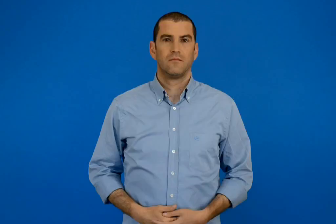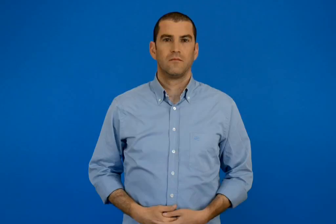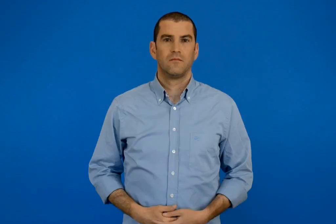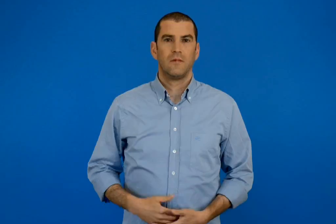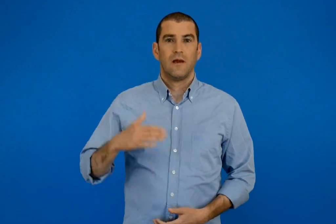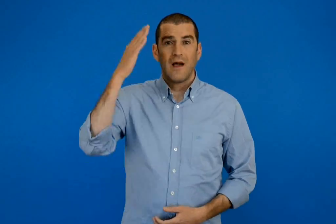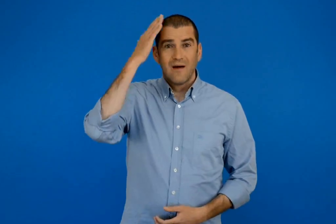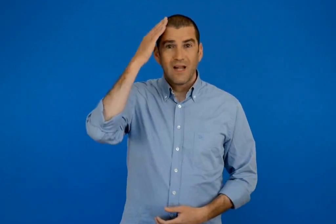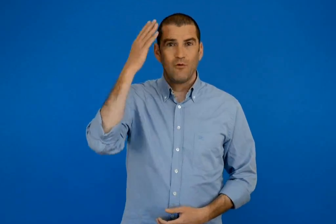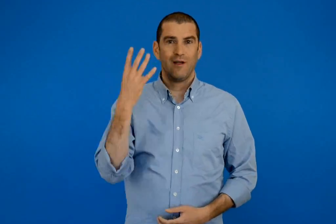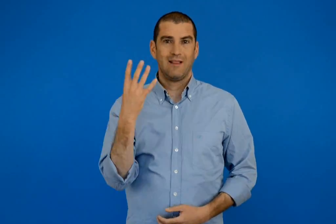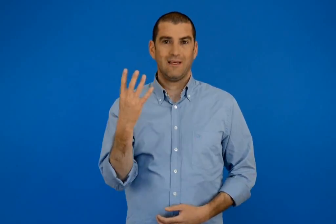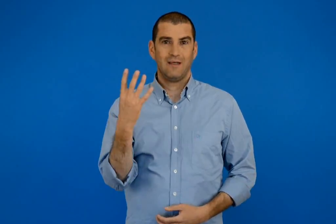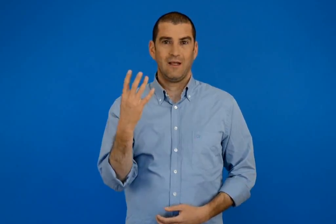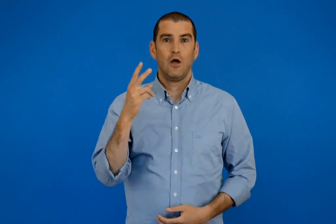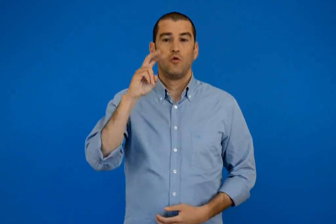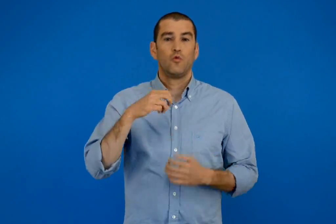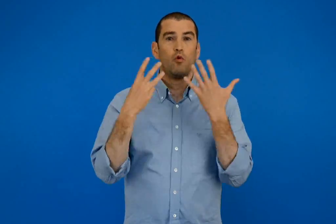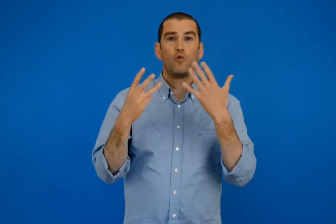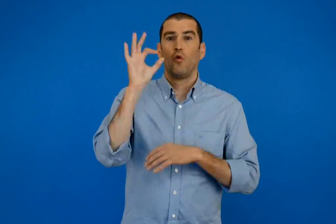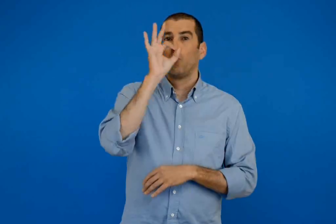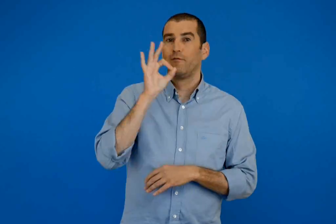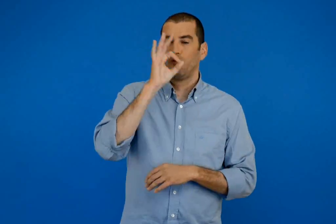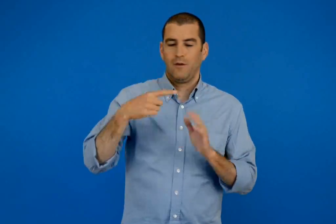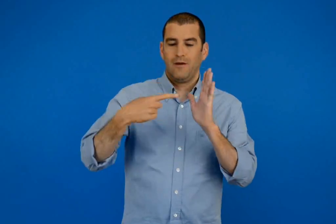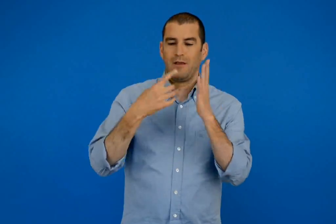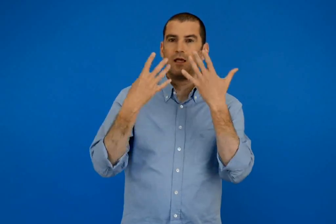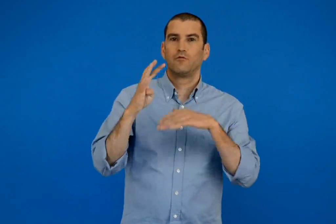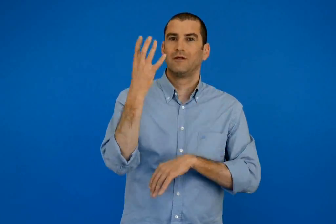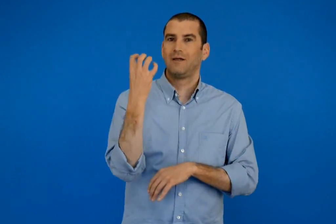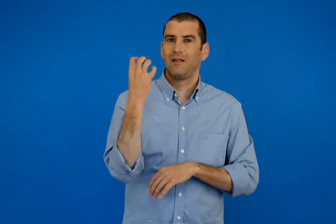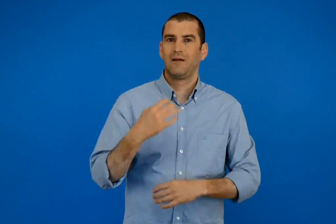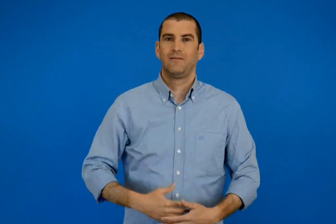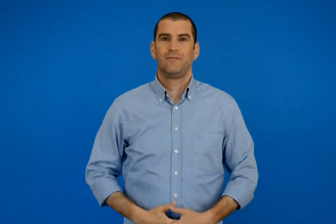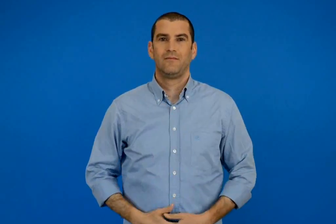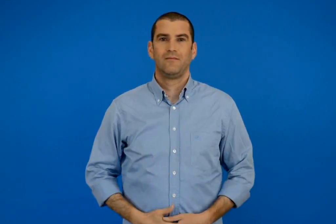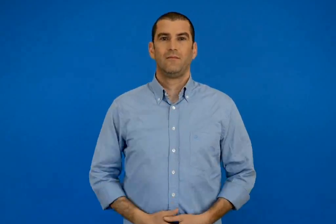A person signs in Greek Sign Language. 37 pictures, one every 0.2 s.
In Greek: κεφάλαιο 4 28η οκτωβρίου 1940
